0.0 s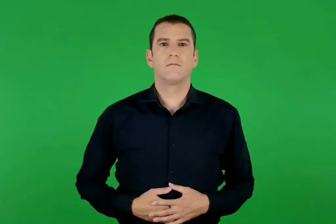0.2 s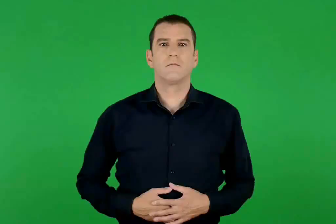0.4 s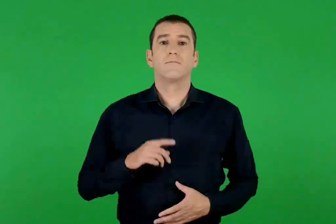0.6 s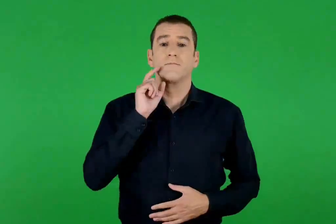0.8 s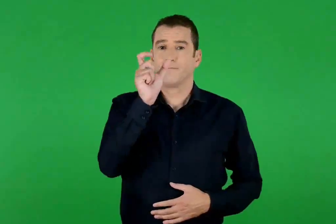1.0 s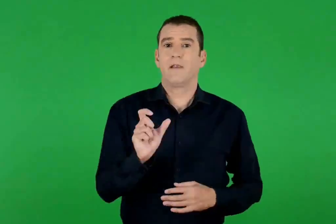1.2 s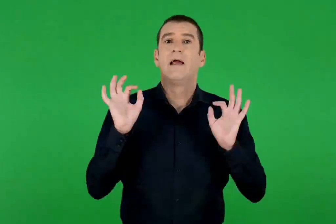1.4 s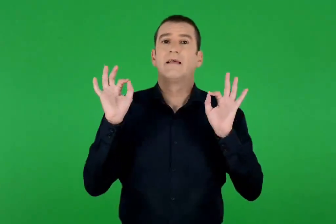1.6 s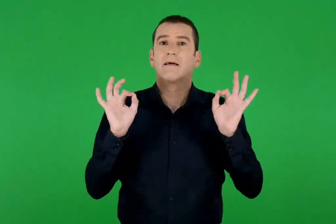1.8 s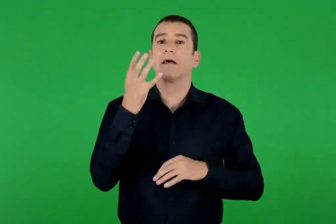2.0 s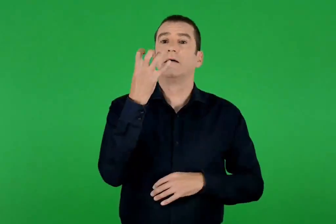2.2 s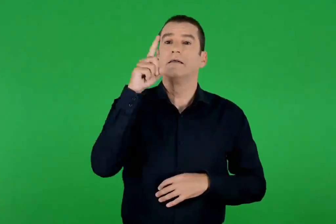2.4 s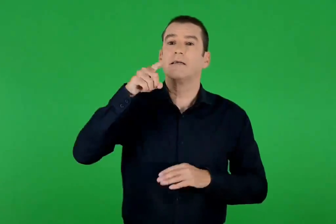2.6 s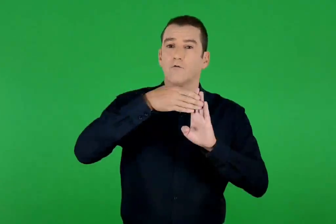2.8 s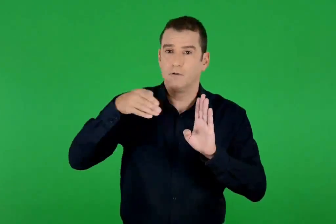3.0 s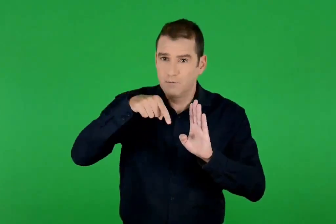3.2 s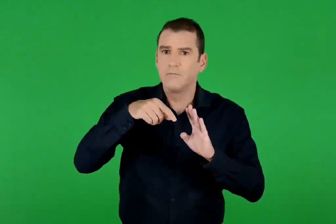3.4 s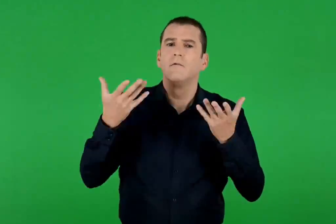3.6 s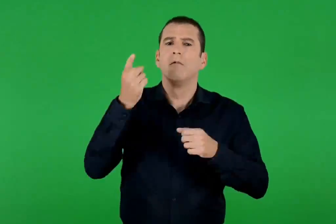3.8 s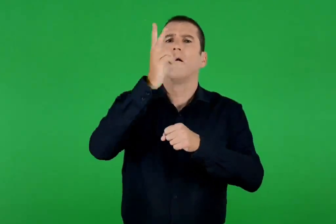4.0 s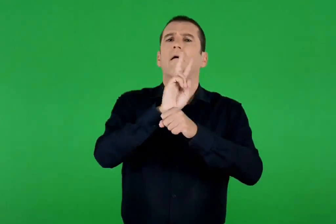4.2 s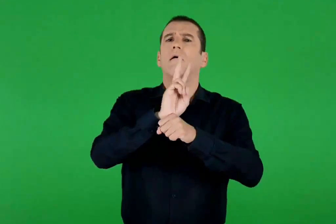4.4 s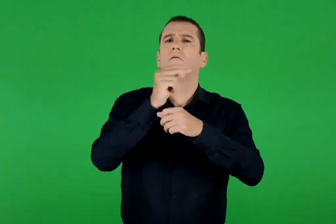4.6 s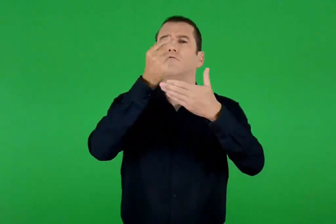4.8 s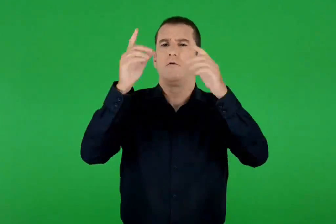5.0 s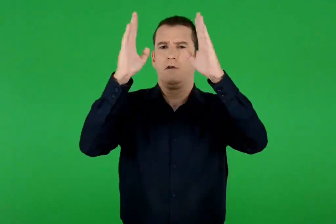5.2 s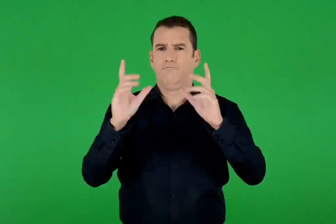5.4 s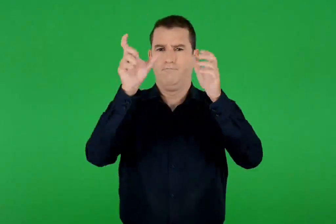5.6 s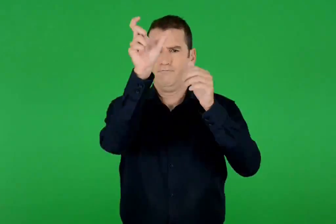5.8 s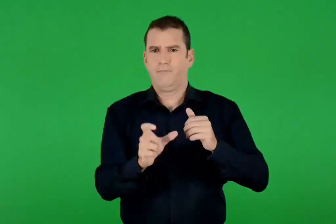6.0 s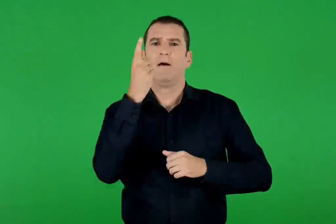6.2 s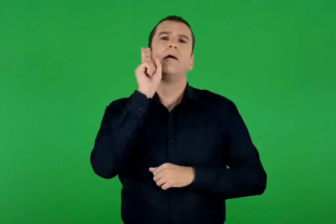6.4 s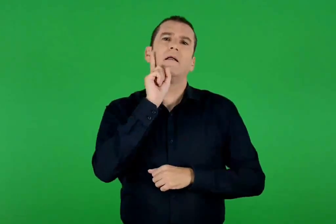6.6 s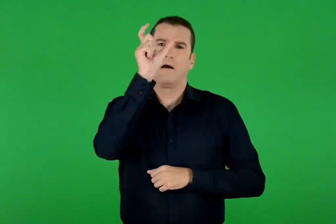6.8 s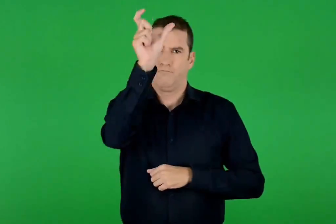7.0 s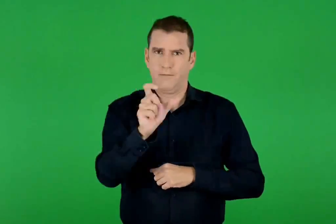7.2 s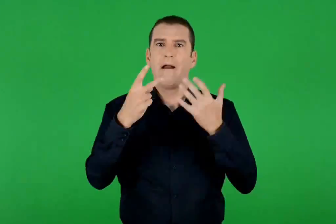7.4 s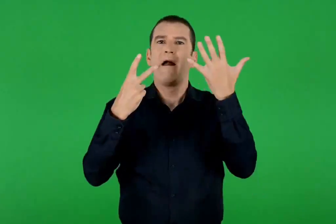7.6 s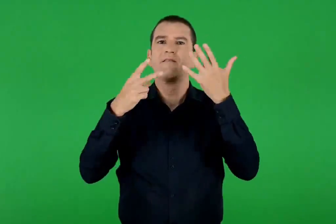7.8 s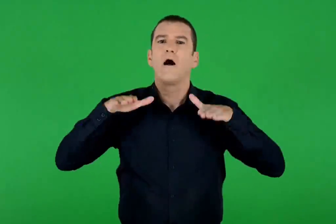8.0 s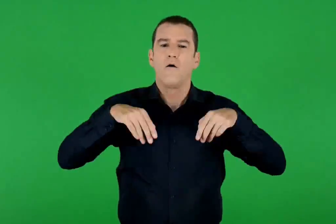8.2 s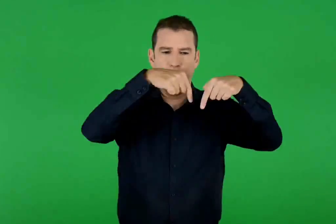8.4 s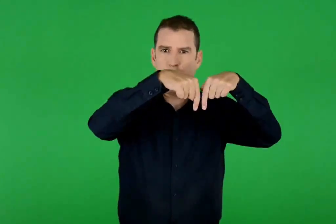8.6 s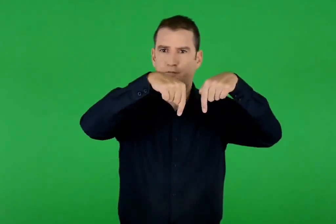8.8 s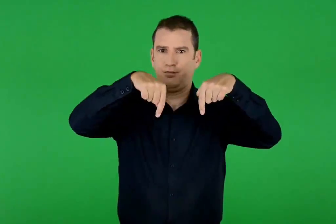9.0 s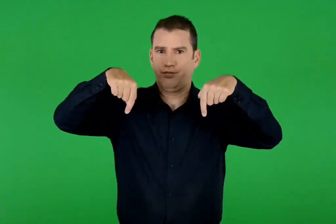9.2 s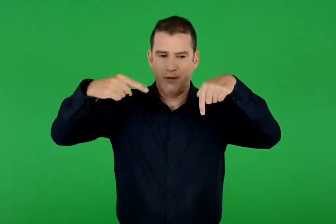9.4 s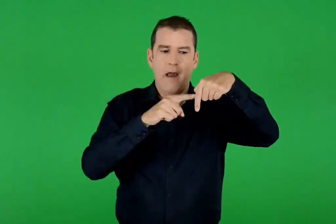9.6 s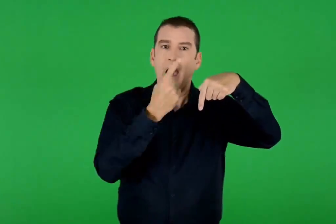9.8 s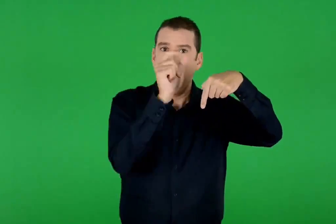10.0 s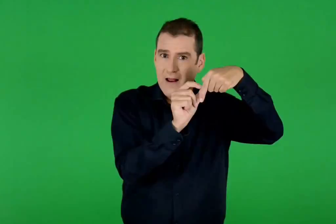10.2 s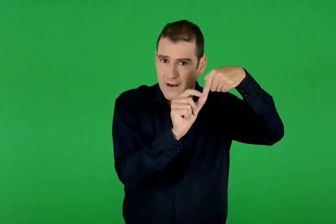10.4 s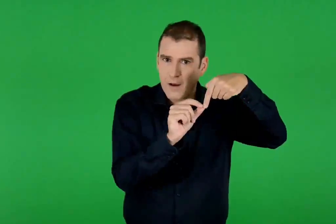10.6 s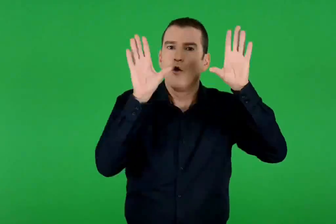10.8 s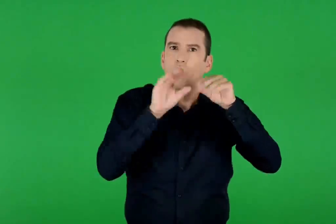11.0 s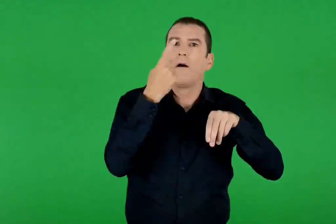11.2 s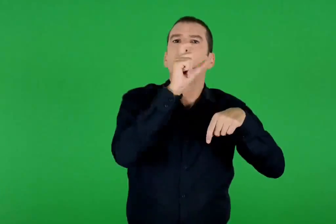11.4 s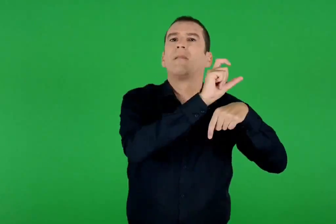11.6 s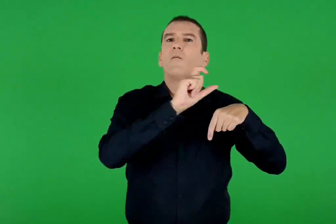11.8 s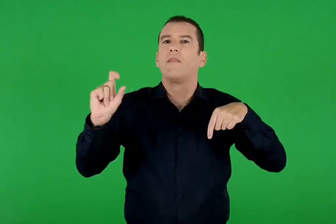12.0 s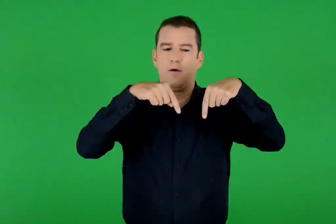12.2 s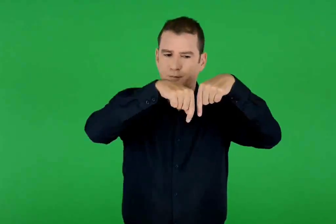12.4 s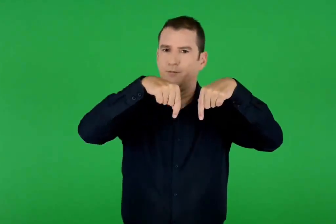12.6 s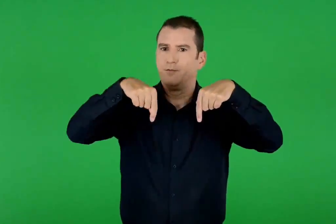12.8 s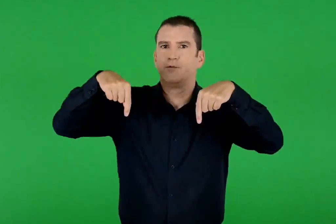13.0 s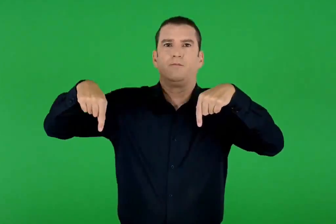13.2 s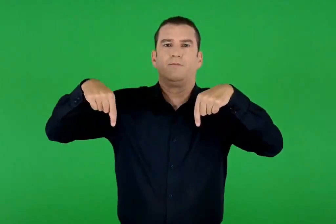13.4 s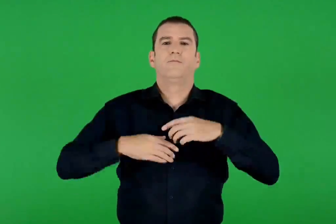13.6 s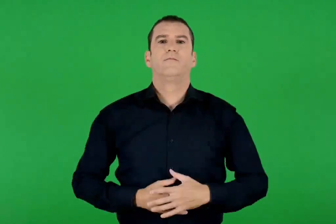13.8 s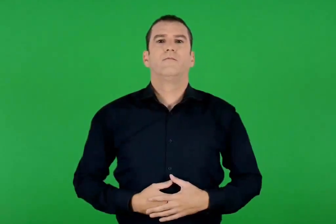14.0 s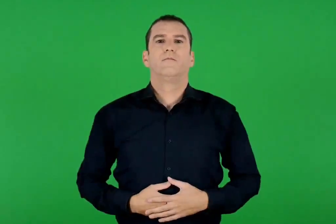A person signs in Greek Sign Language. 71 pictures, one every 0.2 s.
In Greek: η κυρά σαρακοστή είναι μια χάρτινη ζωγραφιά , μιας γυναίκας με επτά πόδια , ένα για κάθε εβδομάδα της σαρακοστής
